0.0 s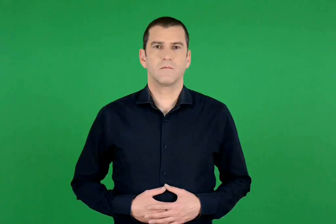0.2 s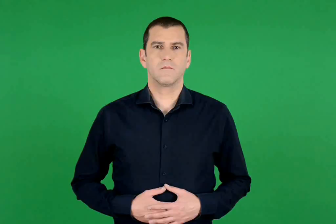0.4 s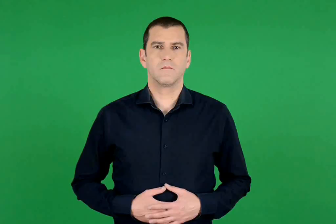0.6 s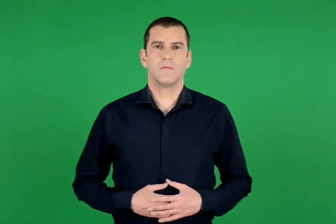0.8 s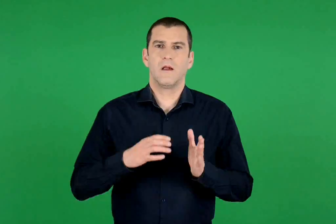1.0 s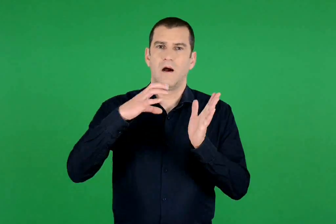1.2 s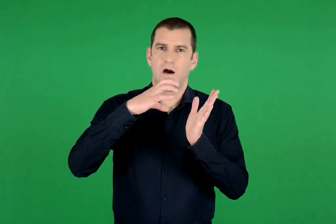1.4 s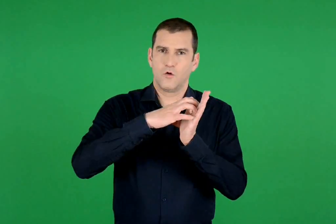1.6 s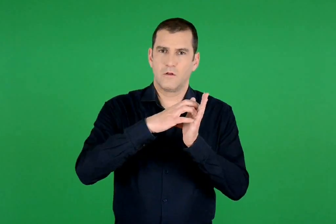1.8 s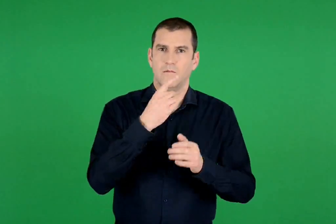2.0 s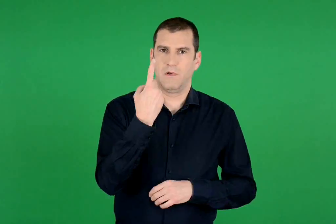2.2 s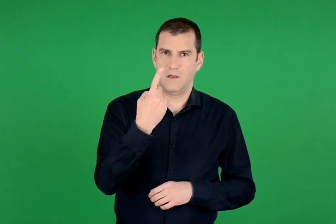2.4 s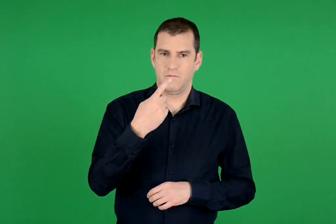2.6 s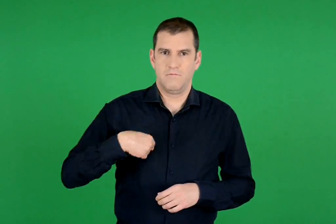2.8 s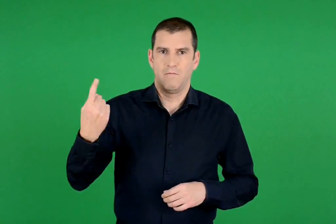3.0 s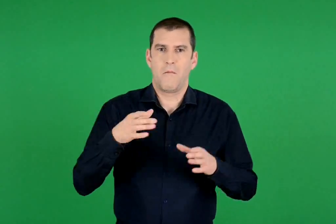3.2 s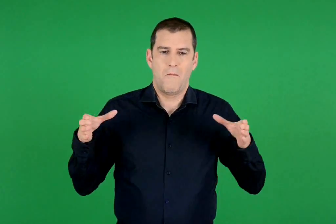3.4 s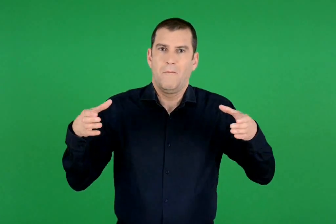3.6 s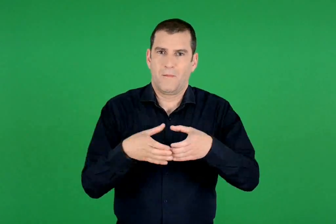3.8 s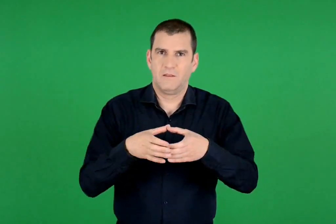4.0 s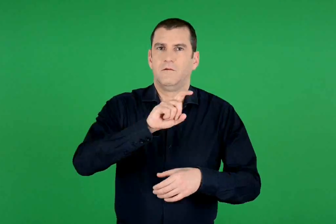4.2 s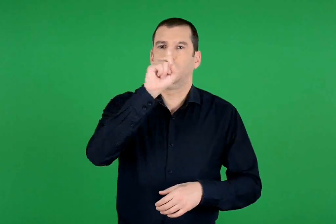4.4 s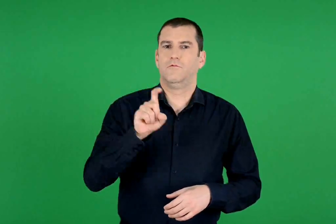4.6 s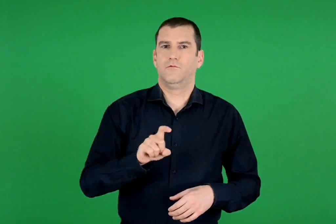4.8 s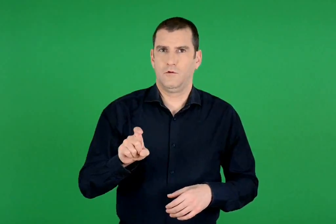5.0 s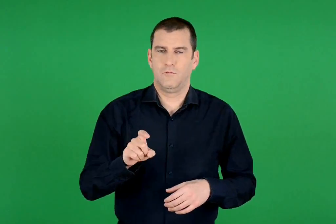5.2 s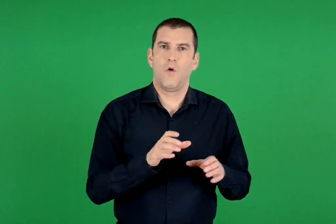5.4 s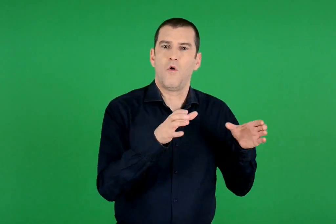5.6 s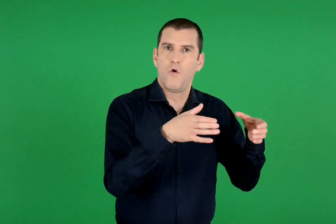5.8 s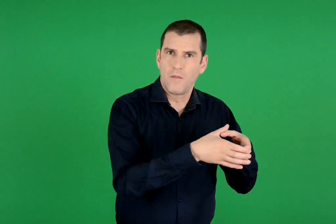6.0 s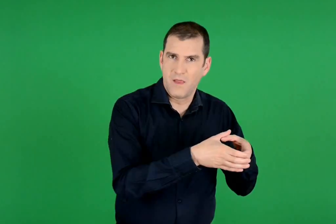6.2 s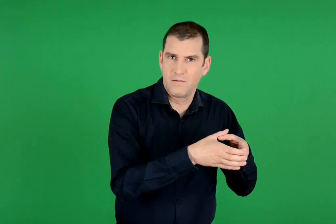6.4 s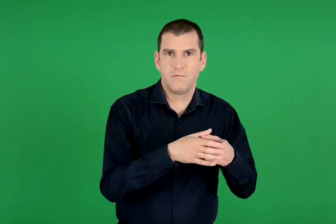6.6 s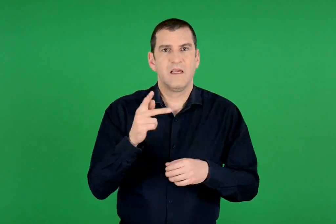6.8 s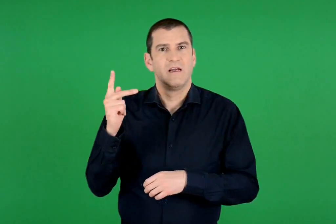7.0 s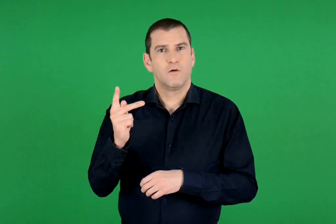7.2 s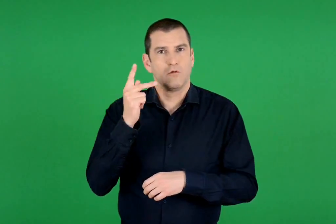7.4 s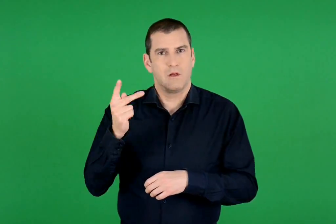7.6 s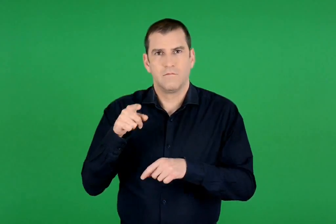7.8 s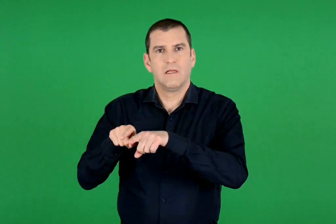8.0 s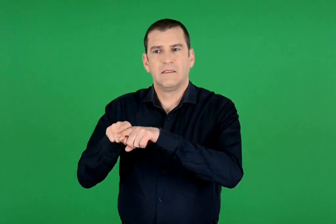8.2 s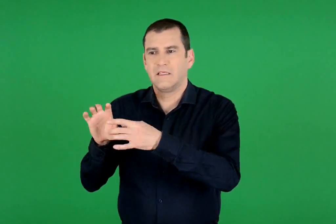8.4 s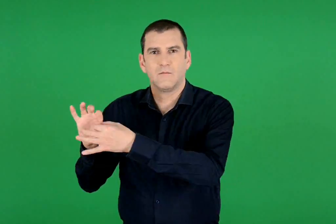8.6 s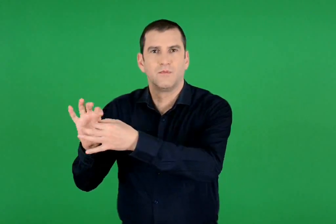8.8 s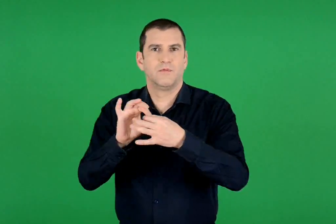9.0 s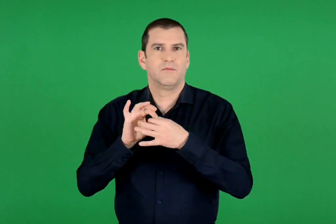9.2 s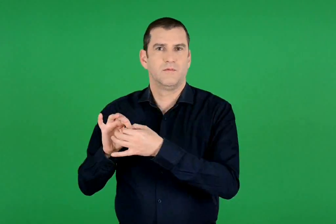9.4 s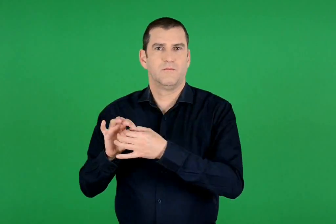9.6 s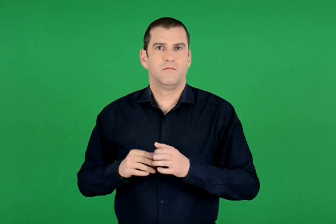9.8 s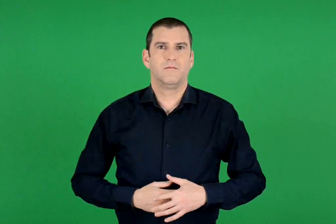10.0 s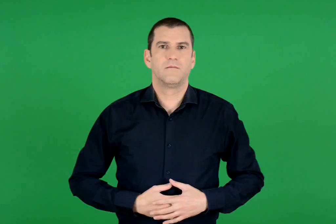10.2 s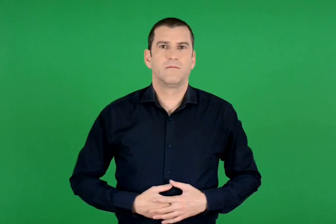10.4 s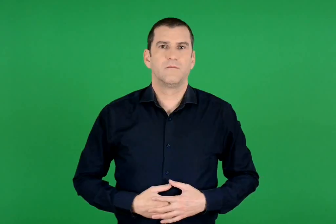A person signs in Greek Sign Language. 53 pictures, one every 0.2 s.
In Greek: ενότητα 1. ζούμε μαζι ομάδα και κοινωνία σχέσεις
